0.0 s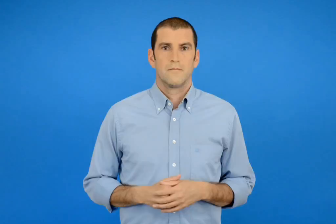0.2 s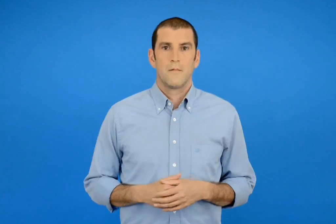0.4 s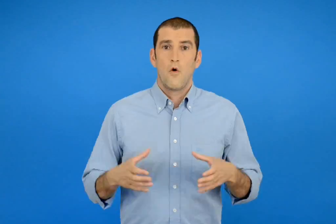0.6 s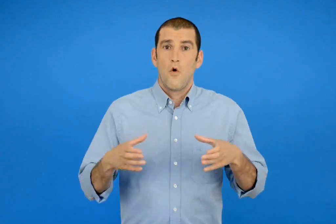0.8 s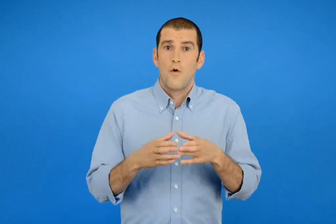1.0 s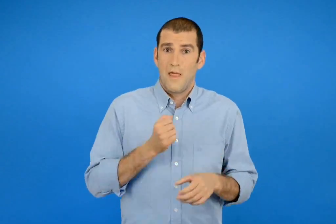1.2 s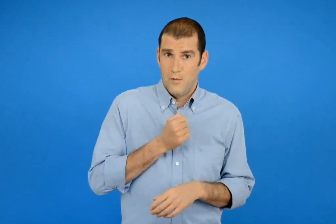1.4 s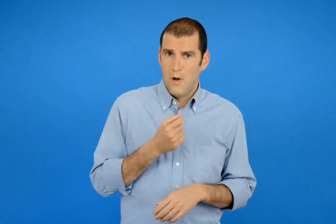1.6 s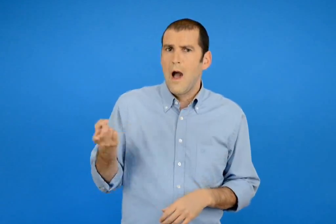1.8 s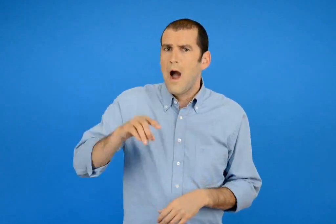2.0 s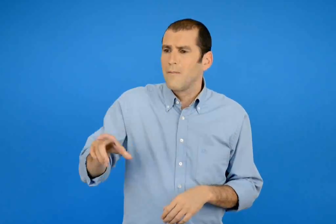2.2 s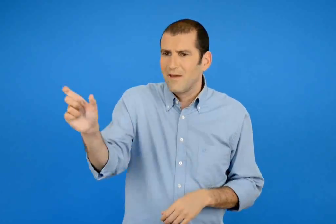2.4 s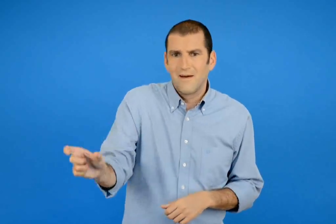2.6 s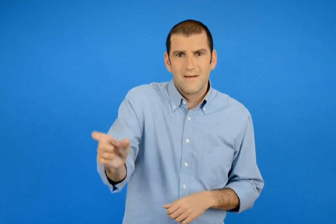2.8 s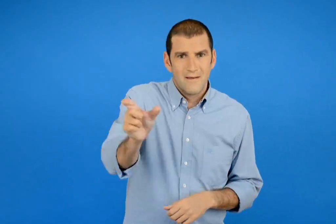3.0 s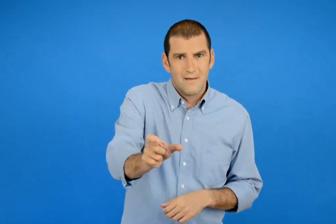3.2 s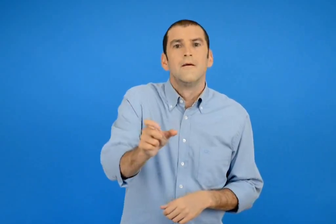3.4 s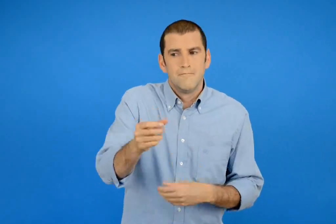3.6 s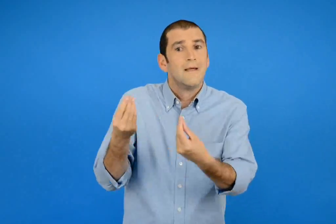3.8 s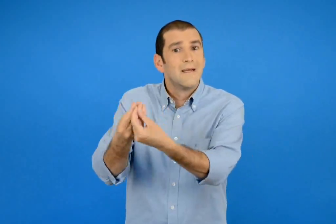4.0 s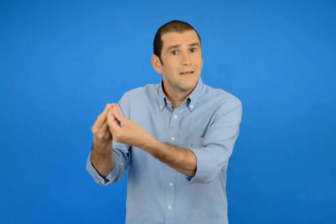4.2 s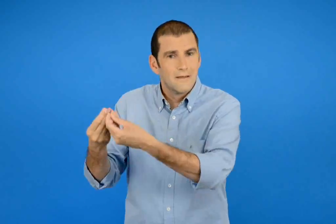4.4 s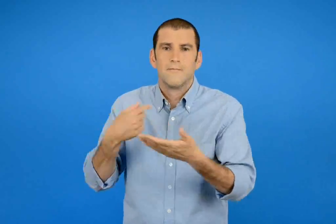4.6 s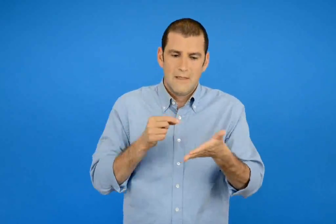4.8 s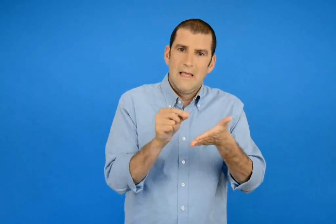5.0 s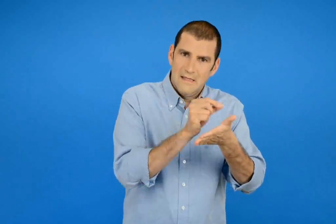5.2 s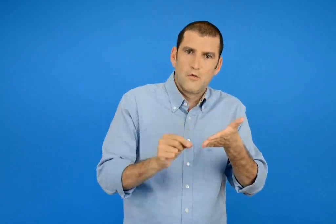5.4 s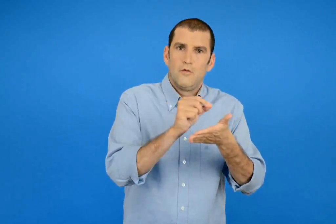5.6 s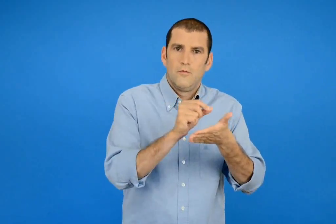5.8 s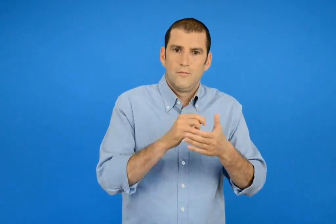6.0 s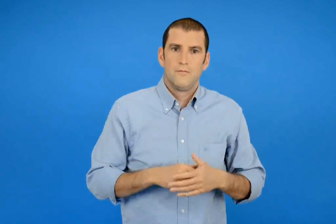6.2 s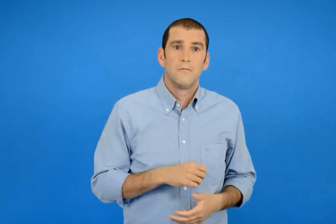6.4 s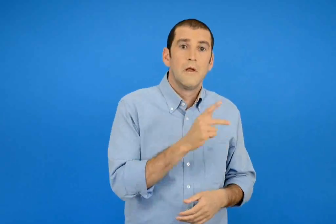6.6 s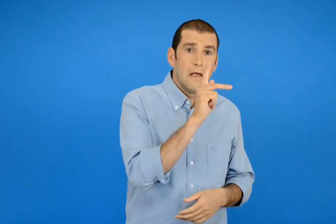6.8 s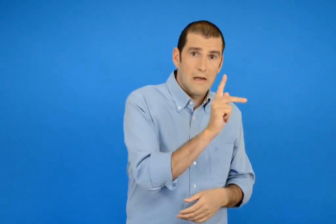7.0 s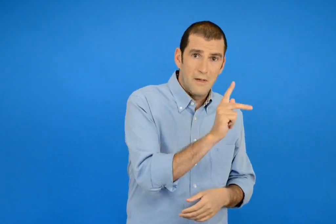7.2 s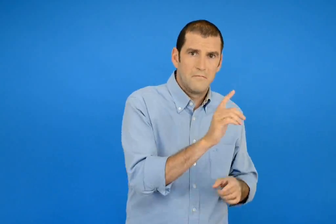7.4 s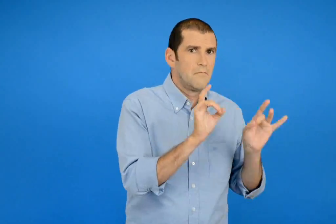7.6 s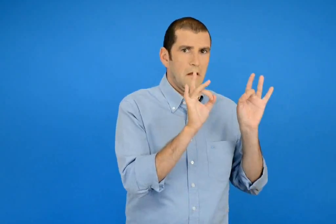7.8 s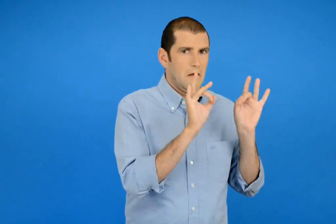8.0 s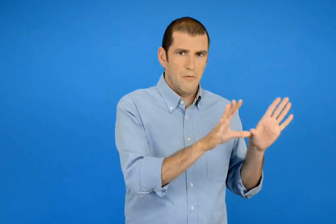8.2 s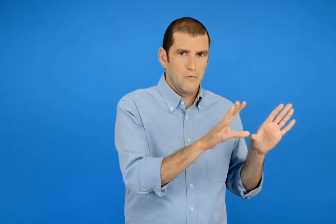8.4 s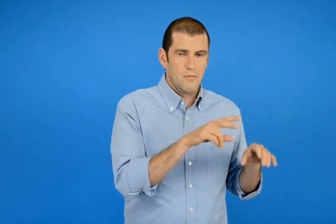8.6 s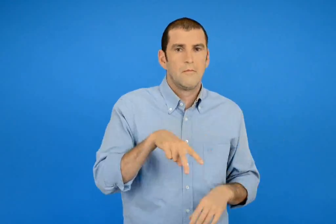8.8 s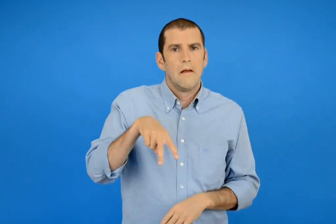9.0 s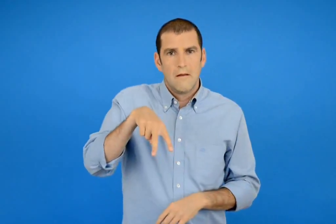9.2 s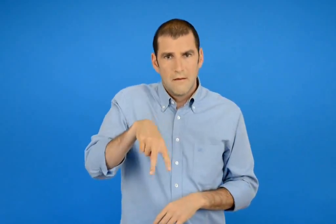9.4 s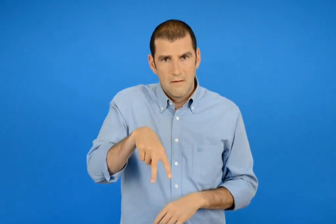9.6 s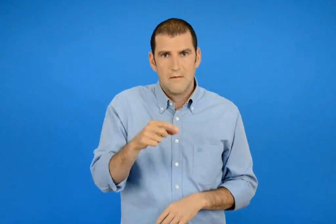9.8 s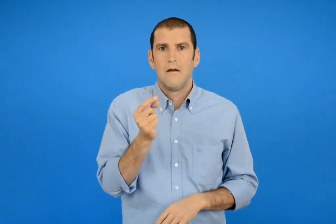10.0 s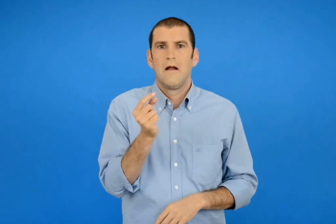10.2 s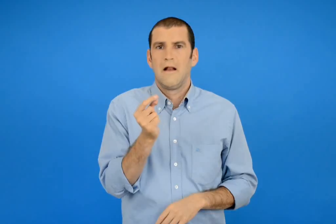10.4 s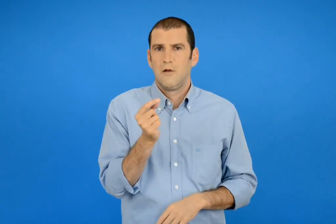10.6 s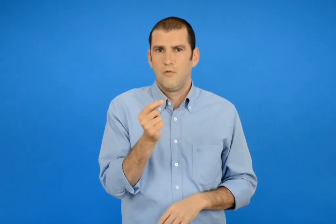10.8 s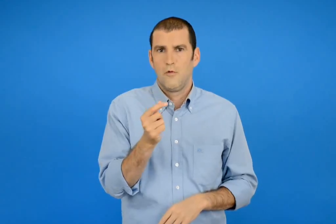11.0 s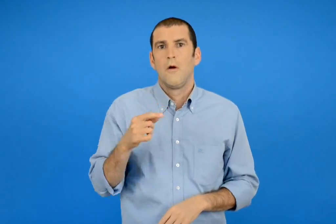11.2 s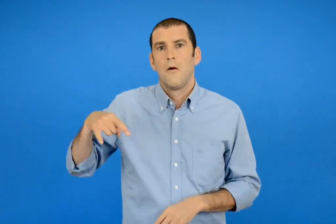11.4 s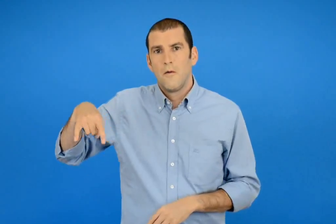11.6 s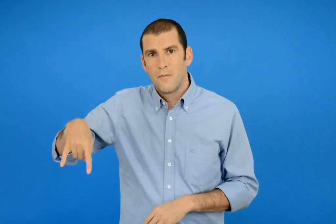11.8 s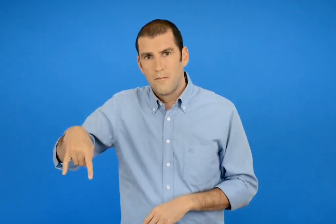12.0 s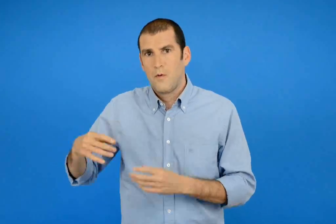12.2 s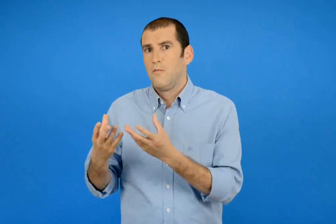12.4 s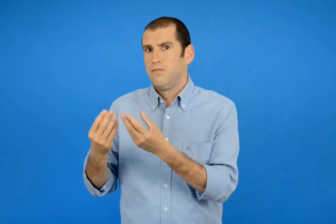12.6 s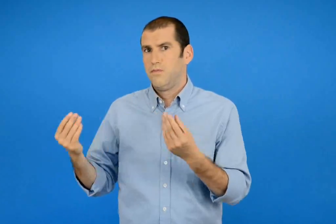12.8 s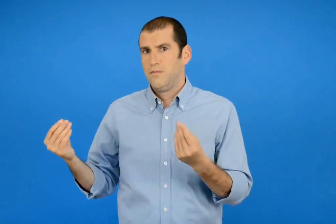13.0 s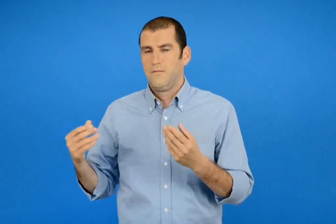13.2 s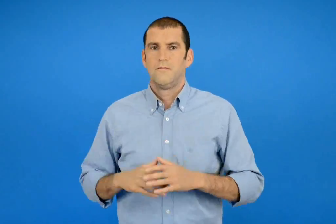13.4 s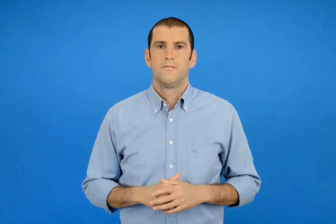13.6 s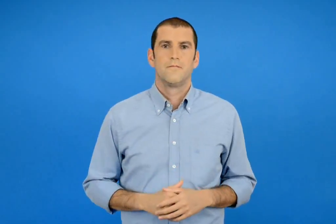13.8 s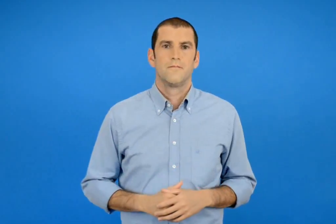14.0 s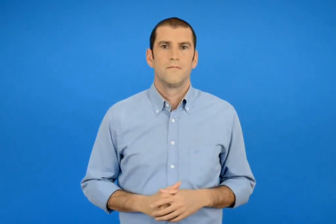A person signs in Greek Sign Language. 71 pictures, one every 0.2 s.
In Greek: κυκλώνω οτιδήποτε ισχύει για τα αλλά παιδιά της ομάδας μου κ καθόλου λ λίγο π πολύ
